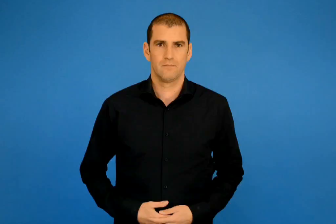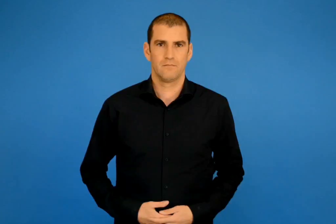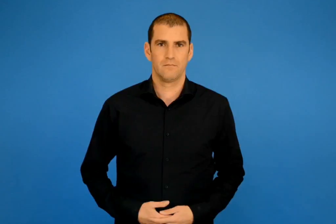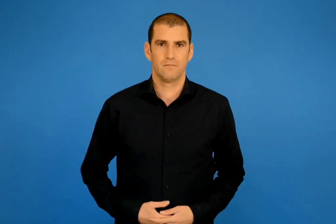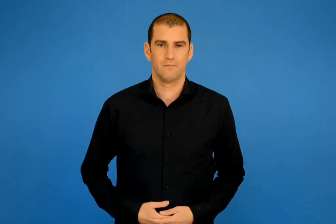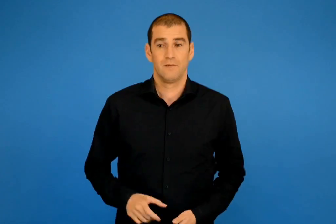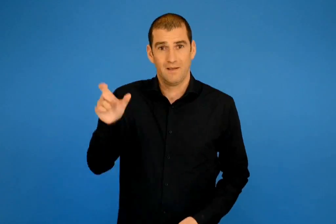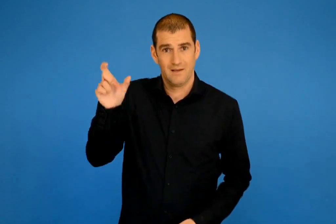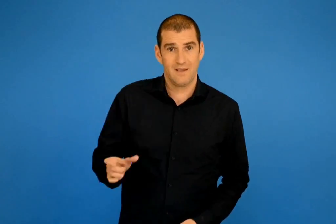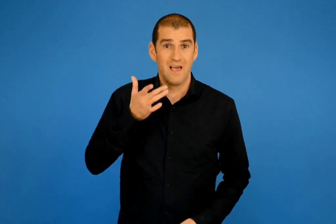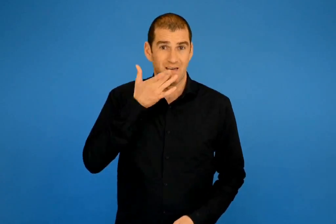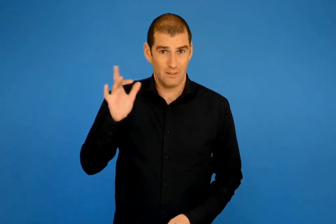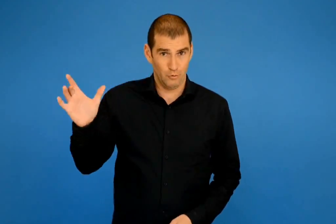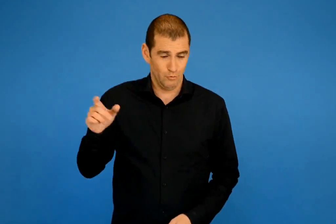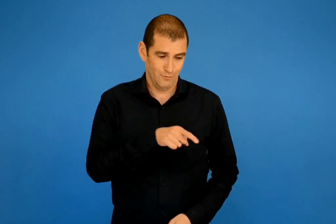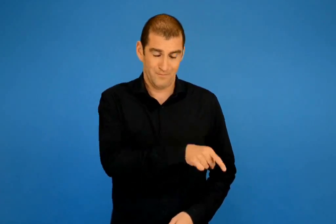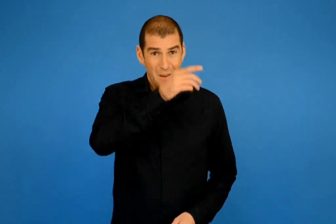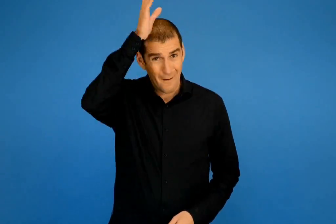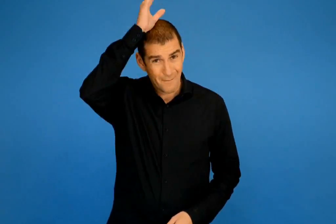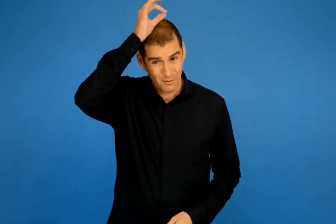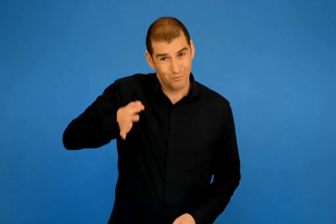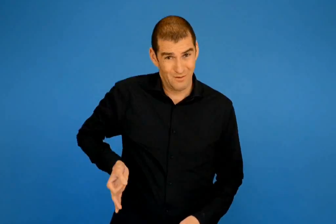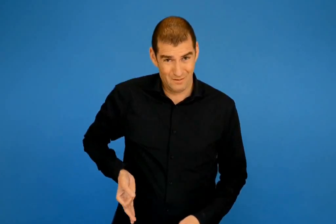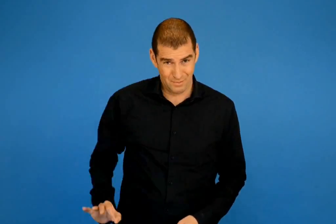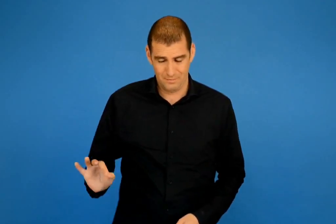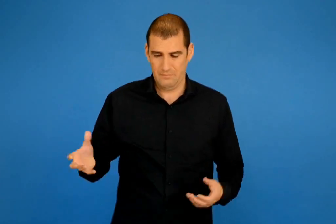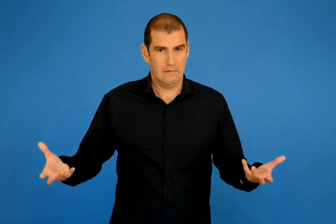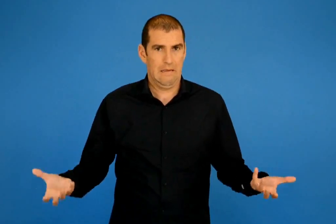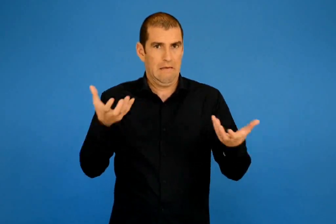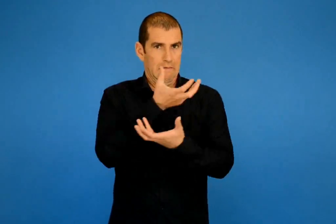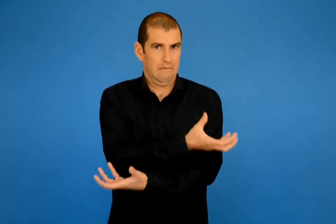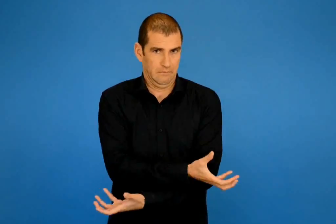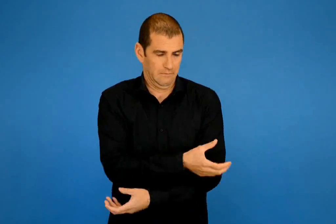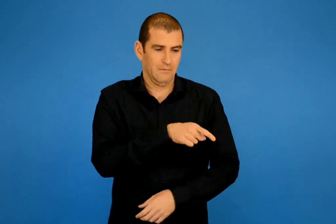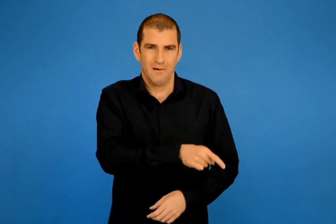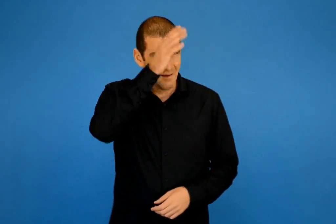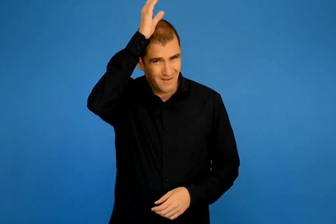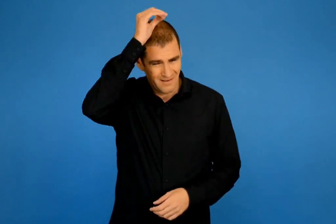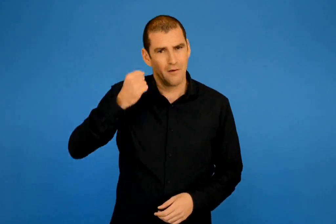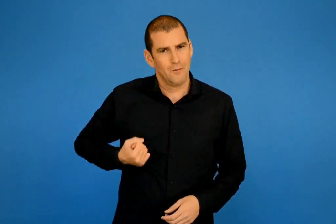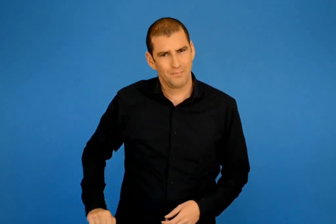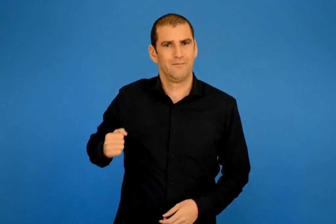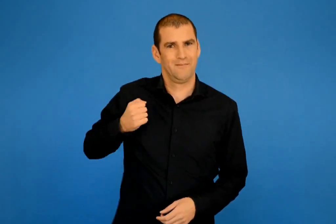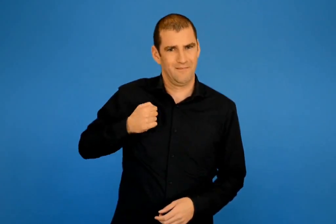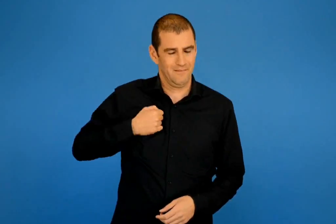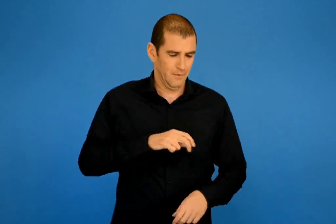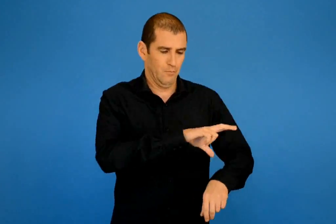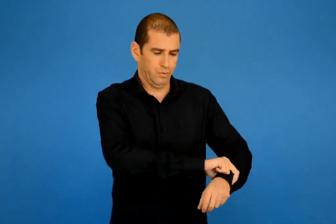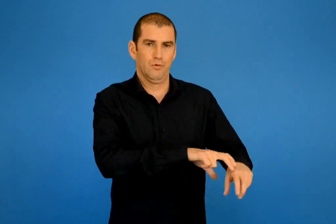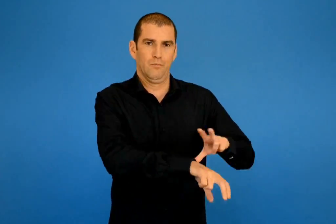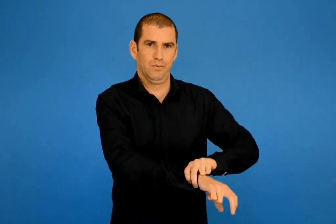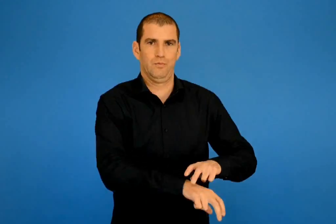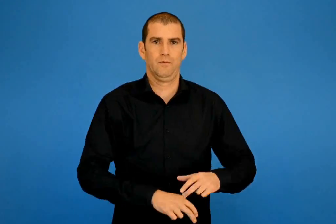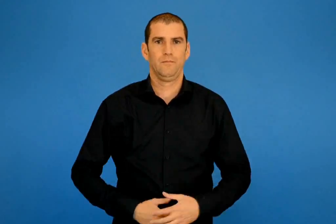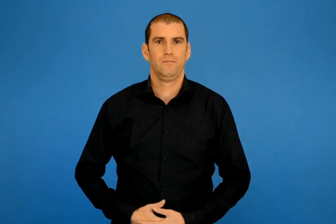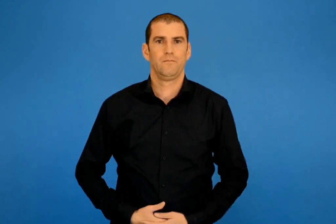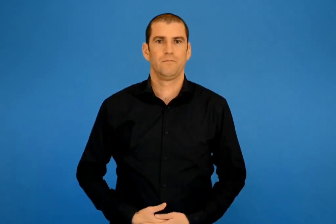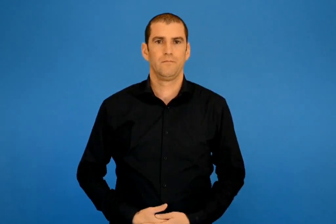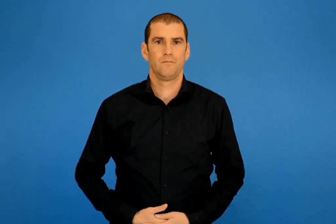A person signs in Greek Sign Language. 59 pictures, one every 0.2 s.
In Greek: εκείνος όμως αντί να χρυσώσει τον πετεινό που έκανε τη λίρα χρύσωσε έναν άλλο που έκανε την κουτσουλιά
